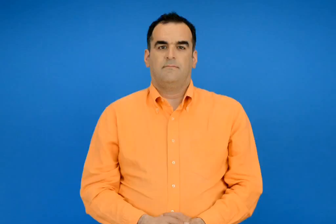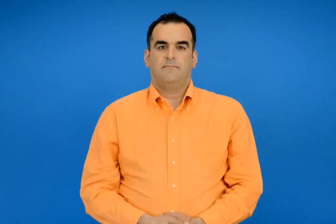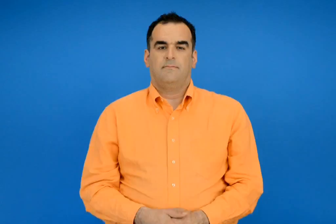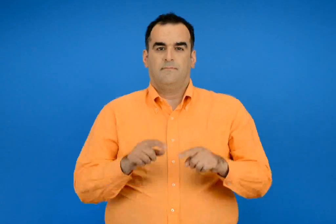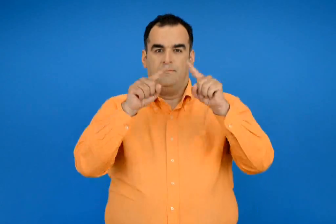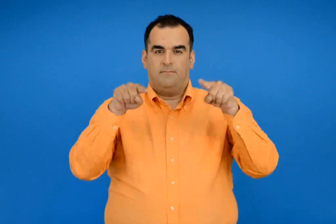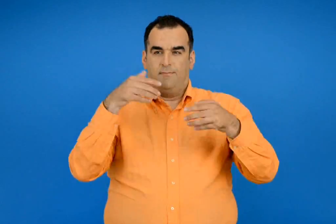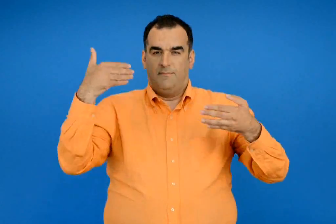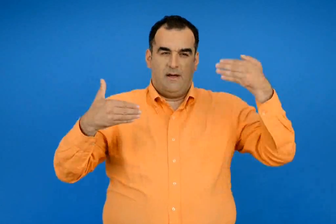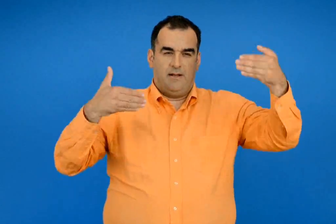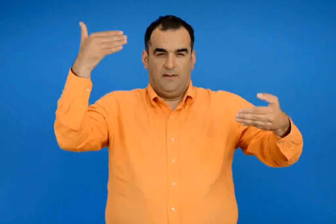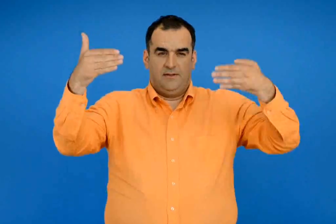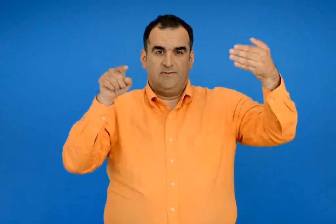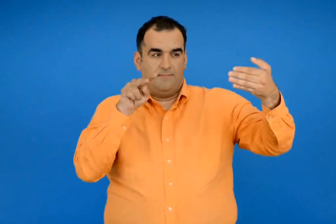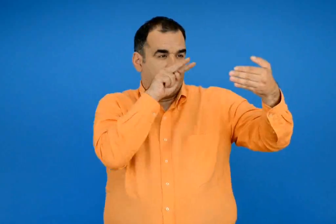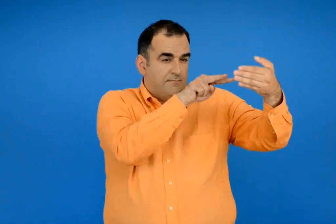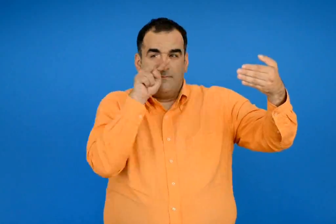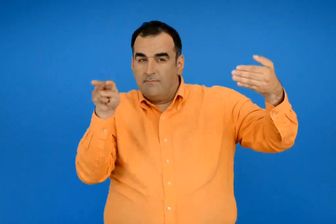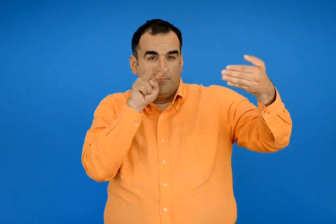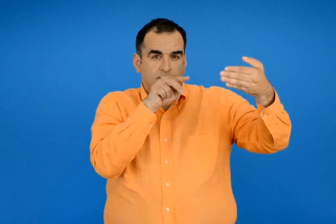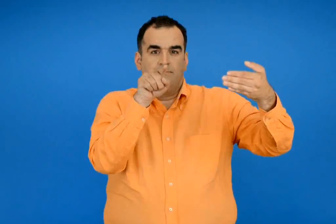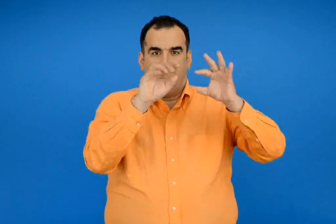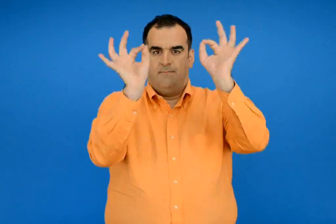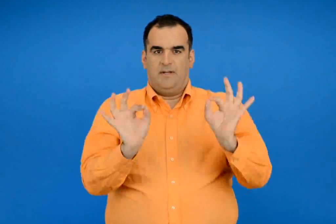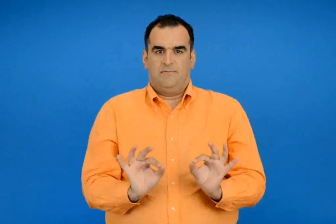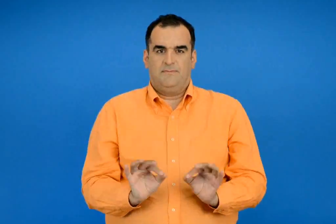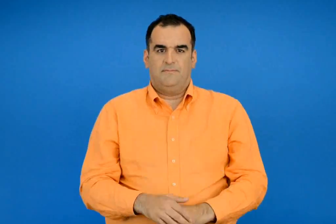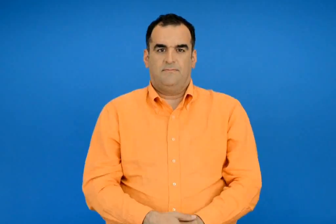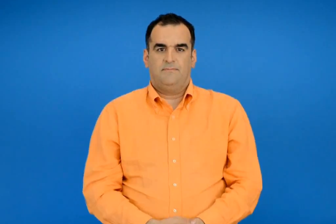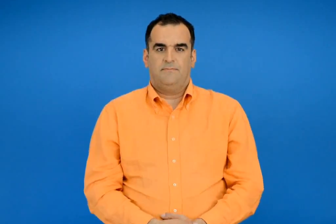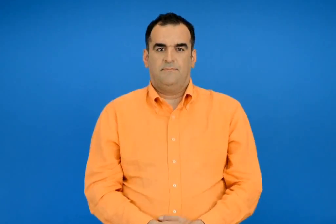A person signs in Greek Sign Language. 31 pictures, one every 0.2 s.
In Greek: παρατηρήστε και περιγράψτε τις πινακίδες
